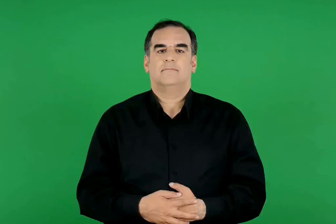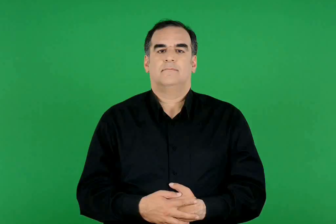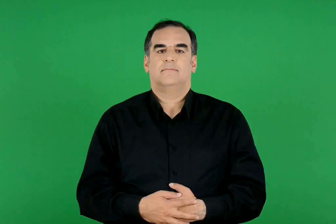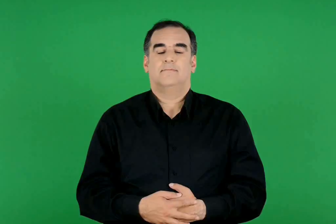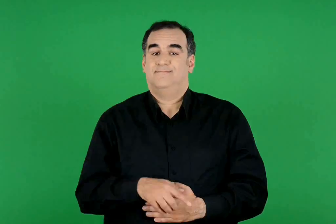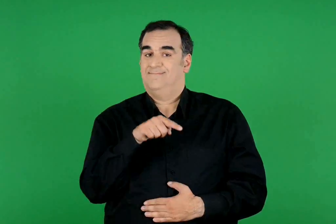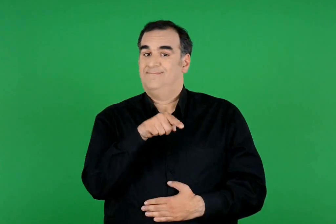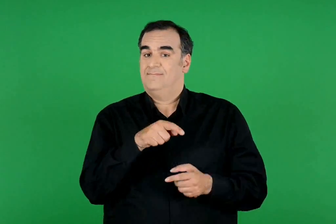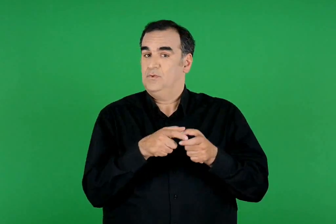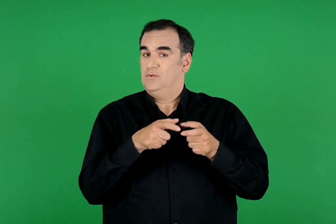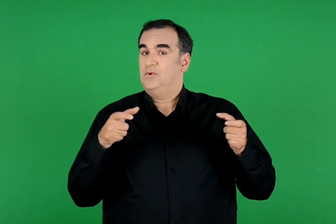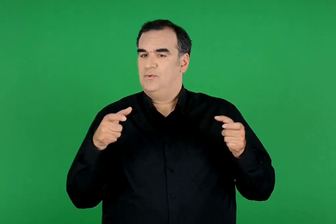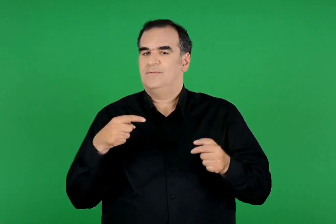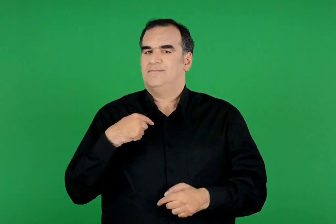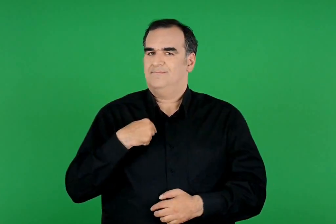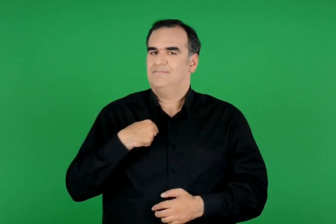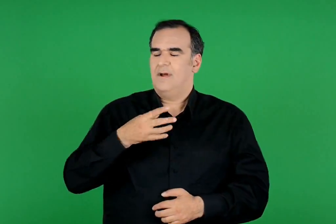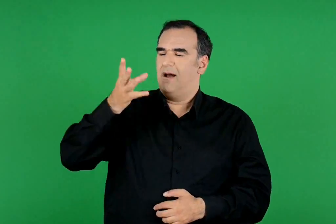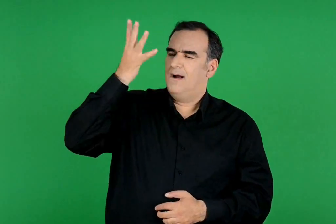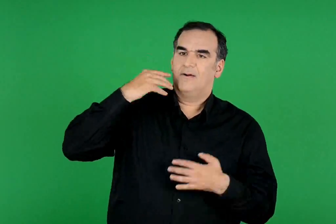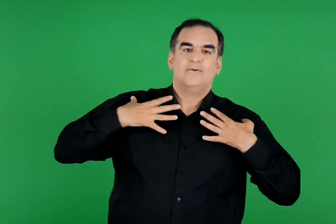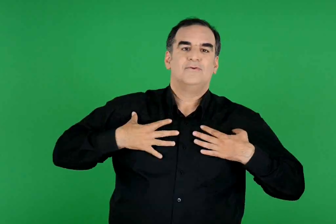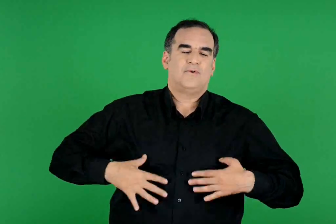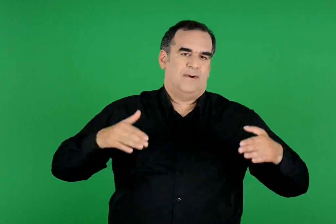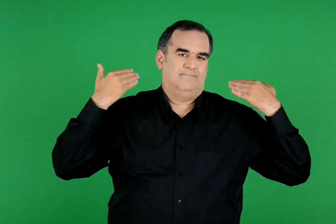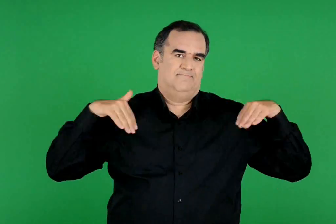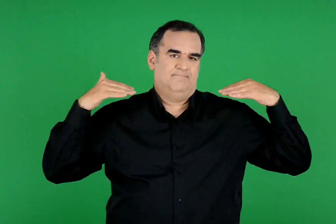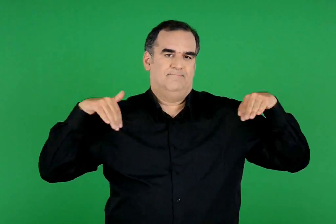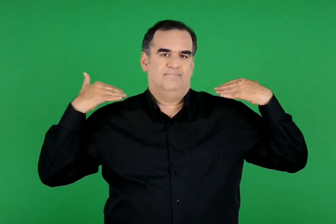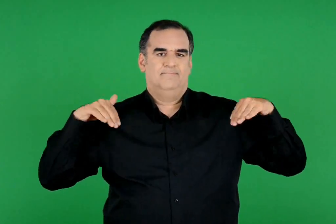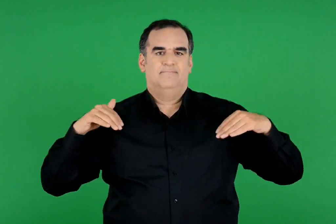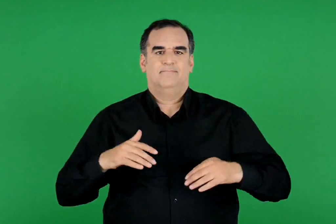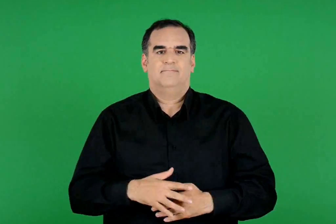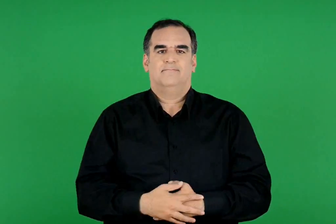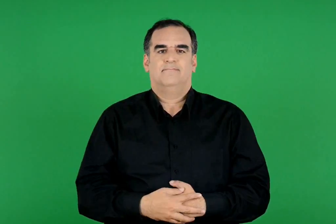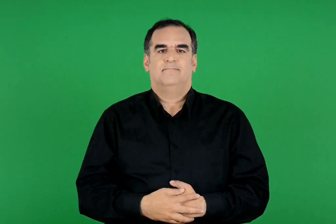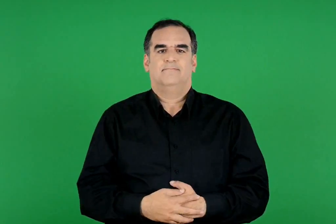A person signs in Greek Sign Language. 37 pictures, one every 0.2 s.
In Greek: στο σχολείο έμαθα να γυμνάζω το σώμα μου
